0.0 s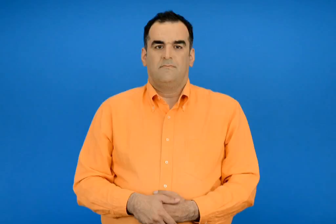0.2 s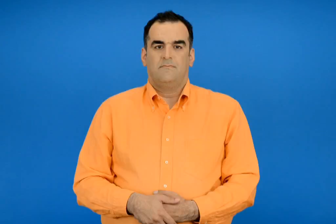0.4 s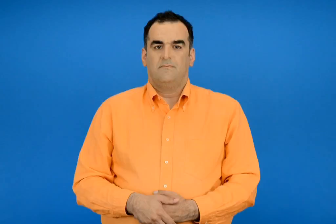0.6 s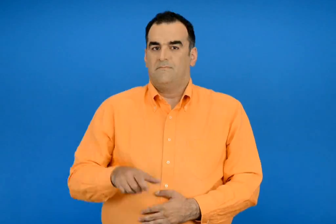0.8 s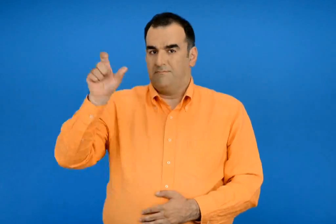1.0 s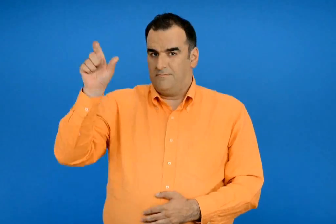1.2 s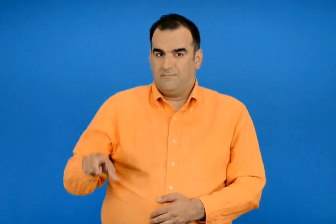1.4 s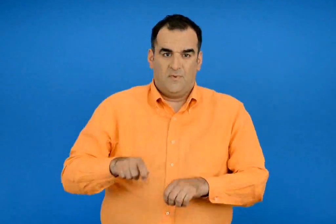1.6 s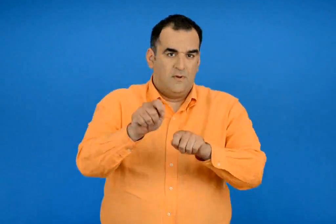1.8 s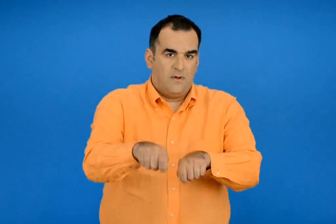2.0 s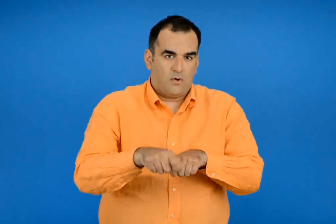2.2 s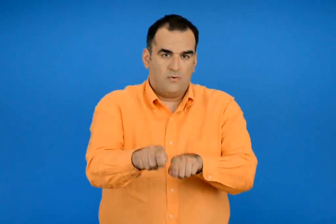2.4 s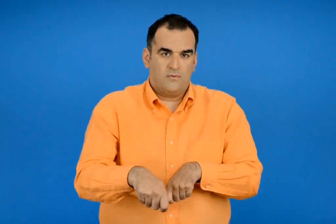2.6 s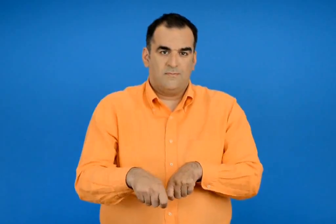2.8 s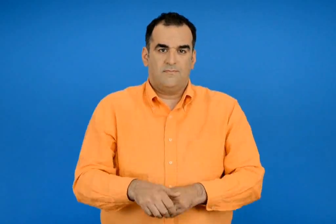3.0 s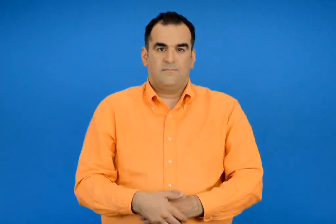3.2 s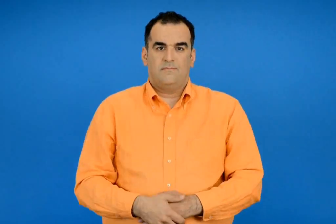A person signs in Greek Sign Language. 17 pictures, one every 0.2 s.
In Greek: γεωργός
